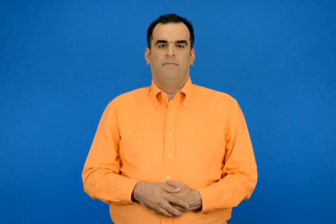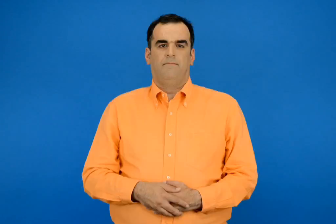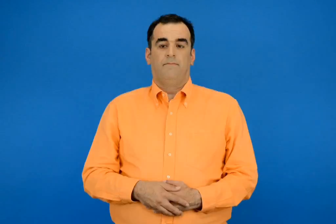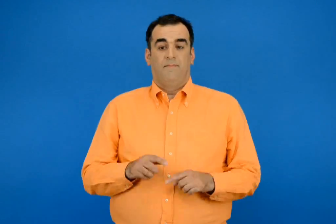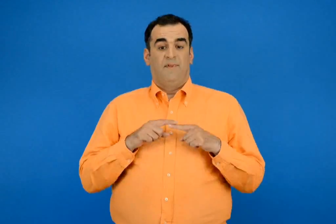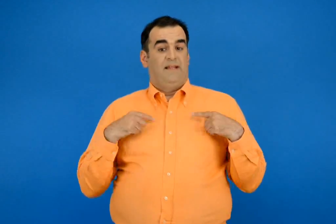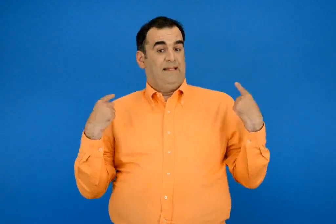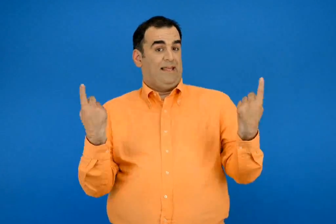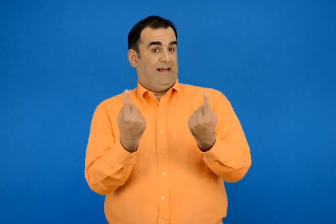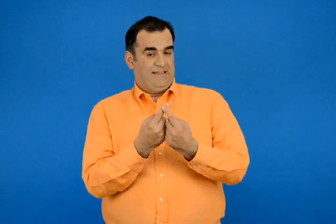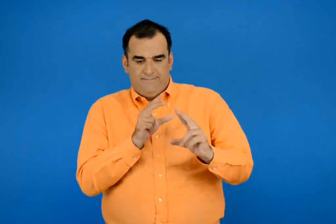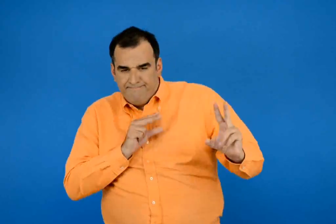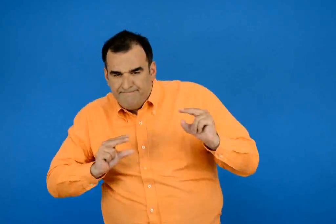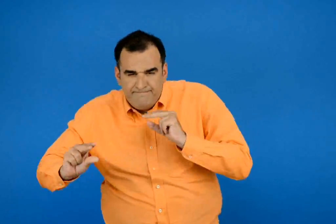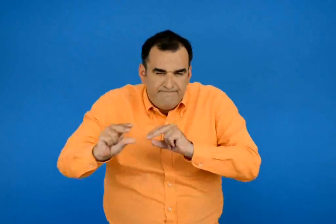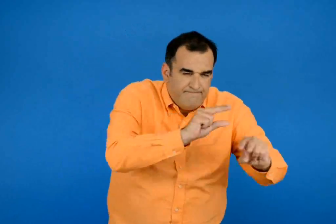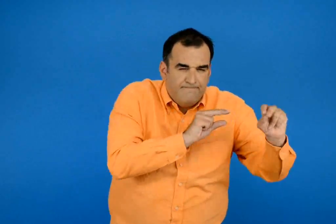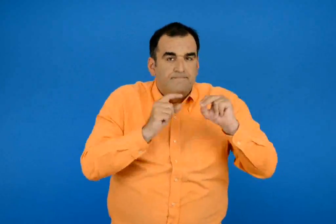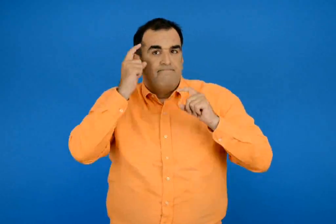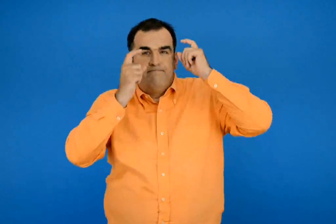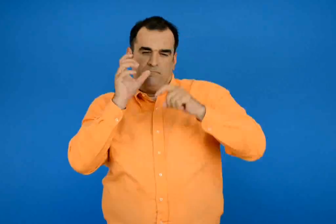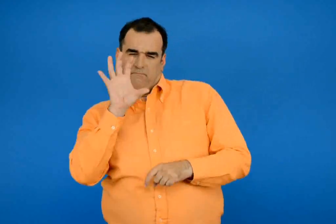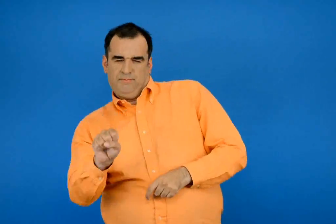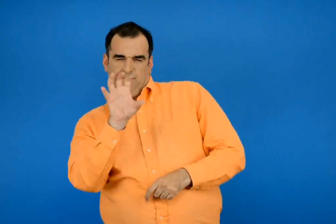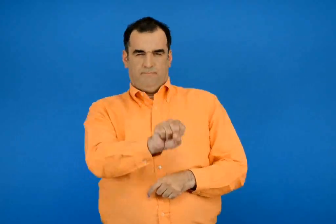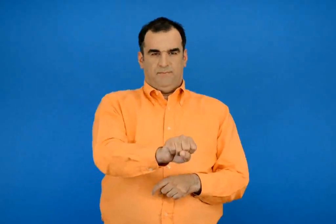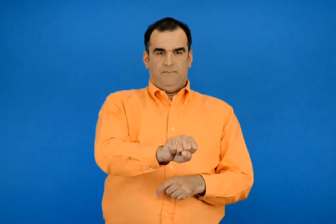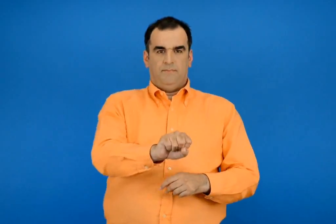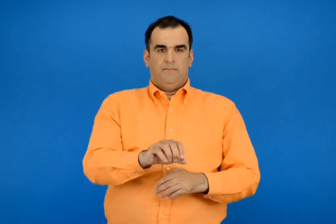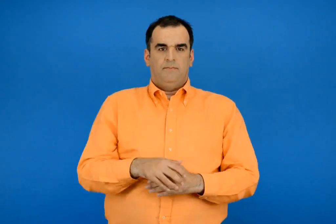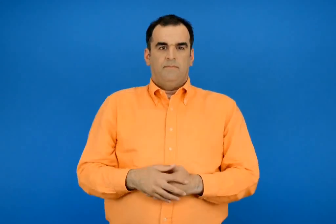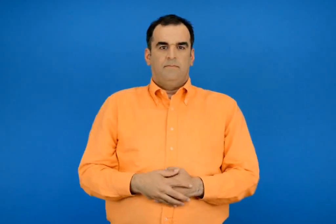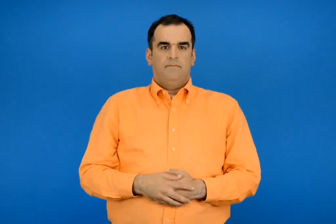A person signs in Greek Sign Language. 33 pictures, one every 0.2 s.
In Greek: συζητάμε στην τάξη τις εκτιμήσεις μας
